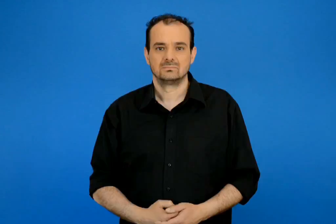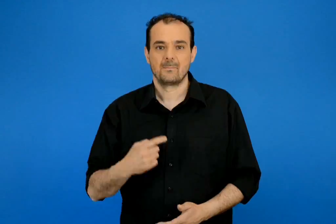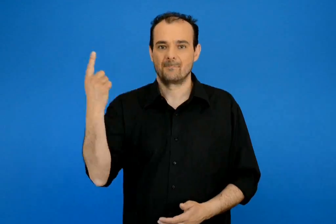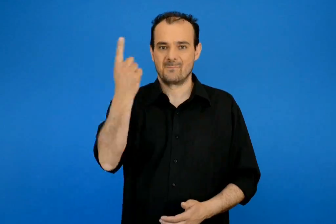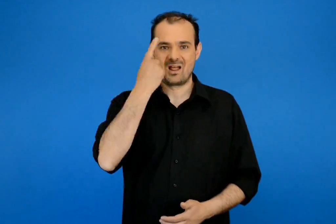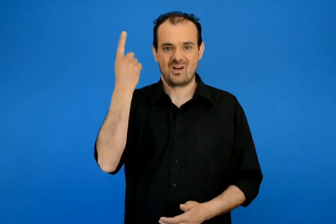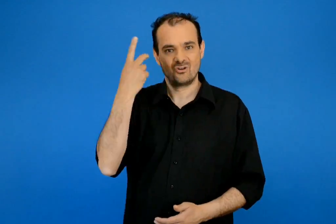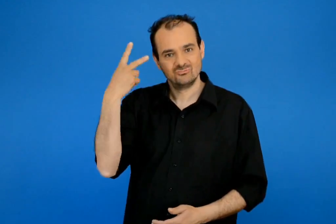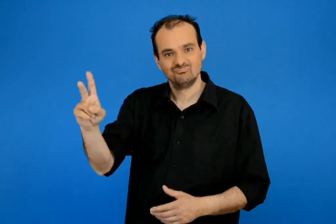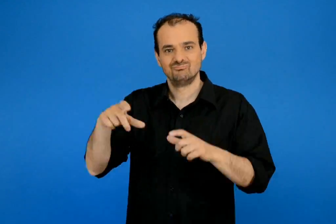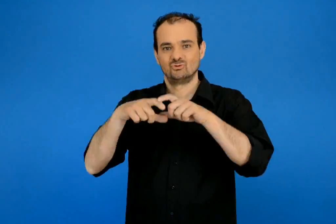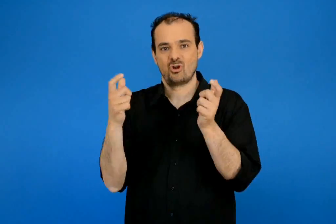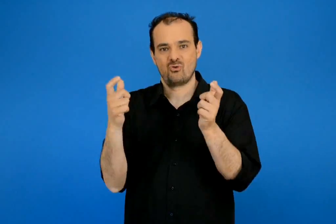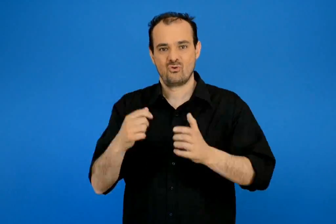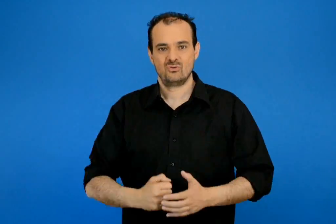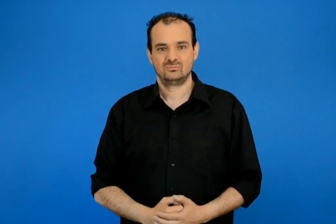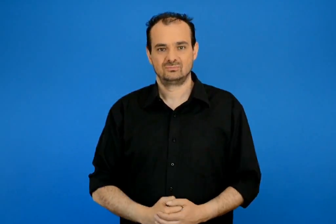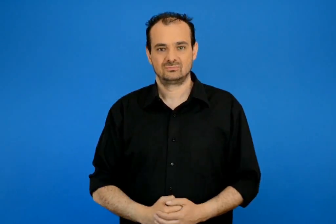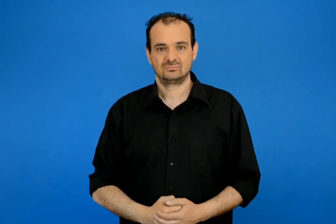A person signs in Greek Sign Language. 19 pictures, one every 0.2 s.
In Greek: το περιβάλλον του σχολείου
